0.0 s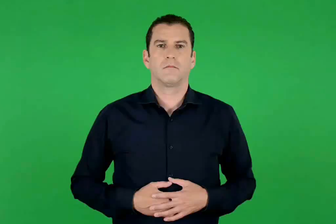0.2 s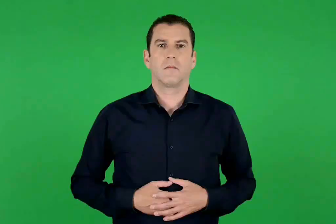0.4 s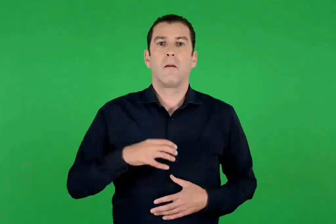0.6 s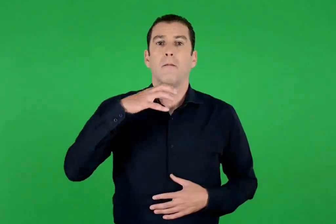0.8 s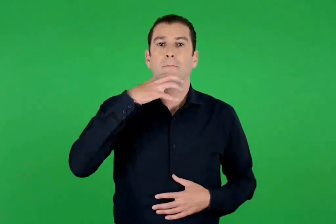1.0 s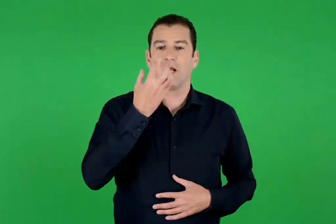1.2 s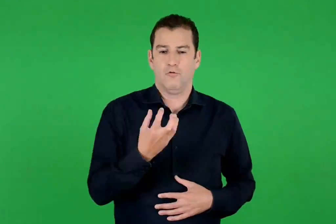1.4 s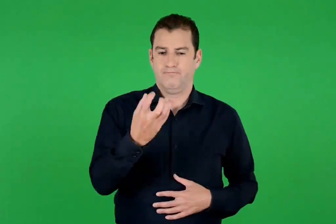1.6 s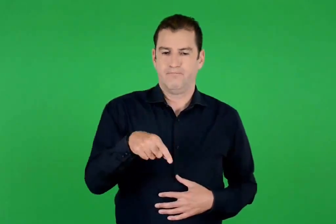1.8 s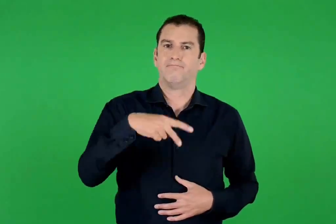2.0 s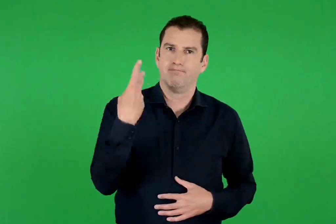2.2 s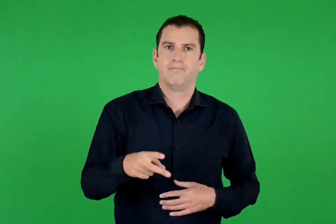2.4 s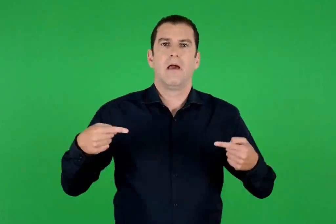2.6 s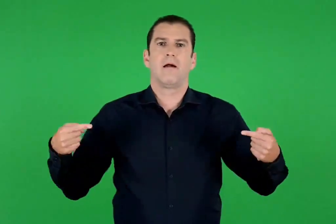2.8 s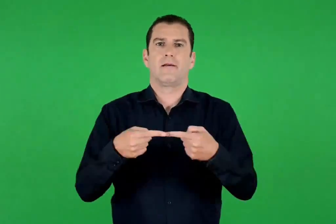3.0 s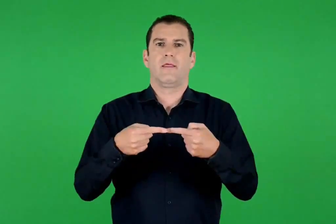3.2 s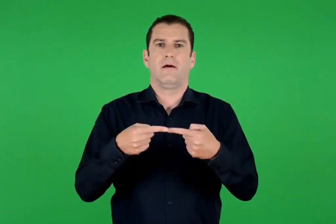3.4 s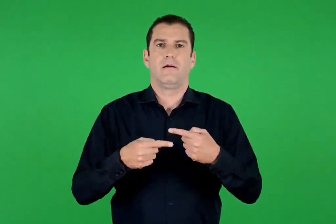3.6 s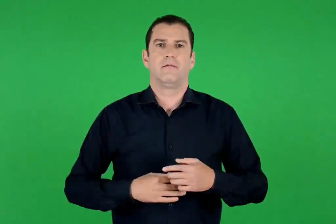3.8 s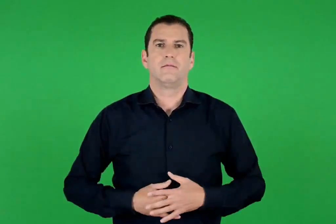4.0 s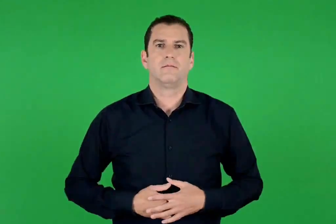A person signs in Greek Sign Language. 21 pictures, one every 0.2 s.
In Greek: το μήλο της έριδας
